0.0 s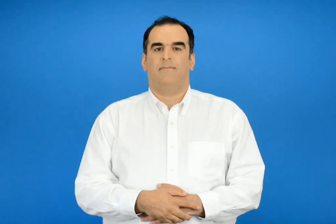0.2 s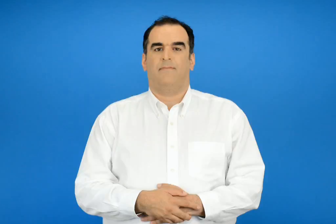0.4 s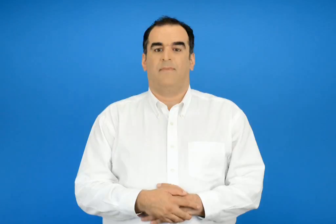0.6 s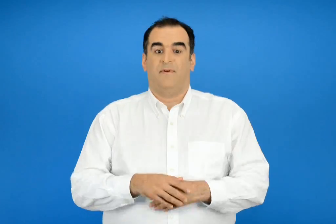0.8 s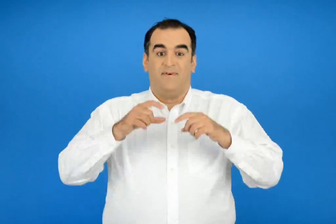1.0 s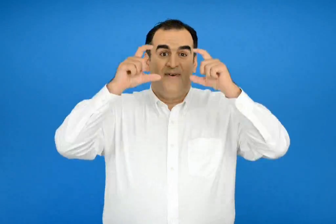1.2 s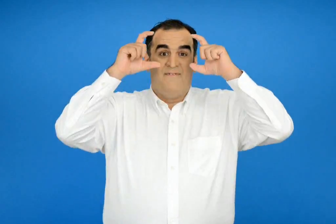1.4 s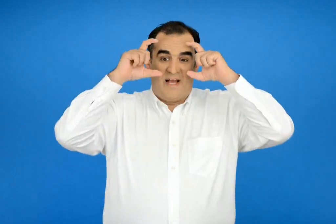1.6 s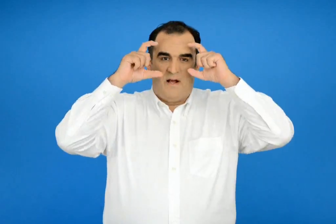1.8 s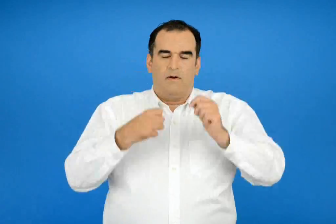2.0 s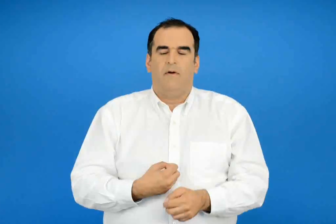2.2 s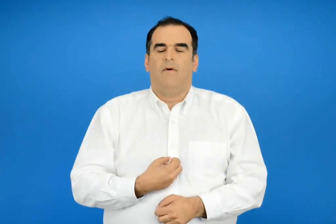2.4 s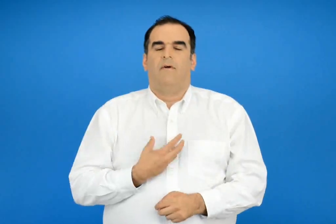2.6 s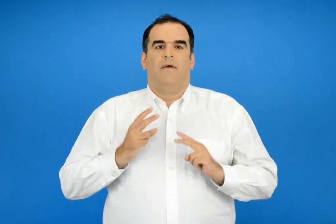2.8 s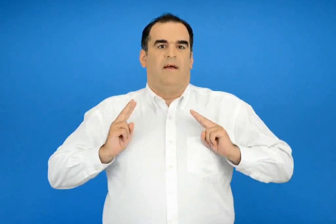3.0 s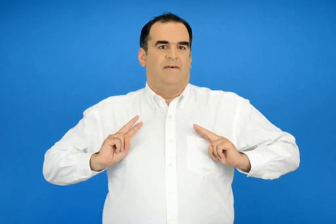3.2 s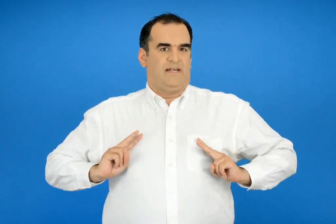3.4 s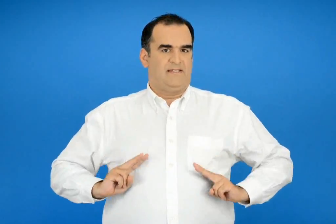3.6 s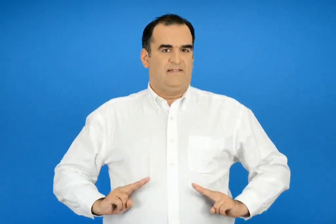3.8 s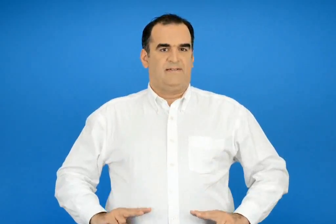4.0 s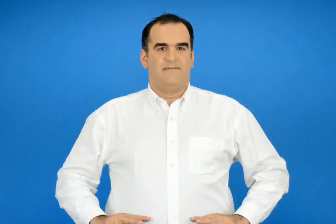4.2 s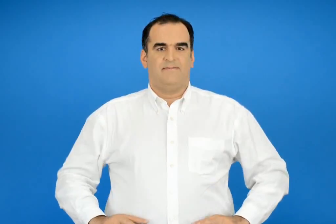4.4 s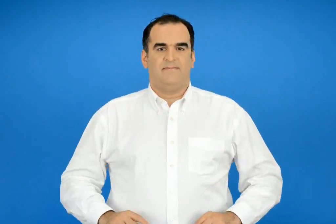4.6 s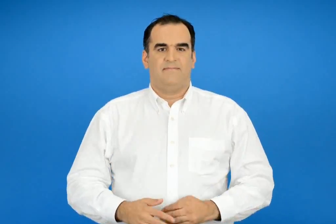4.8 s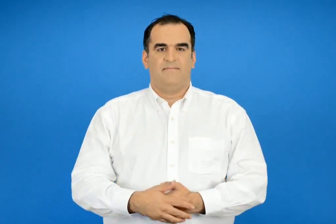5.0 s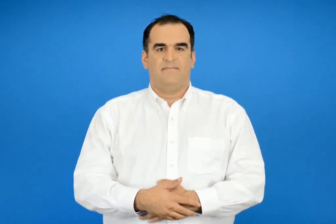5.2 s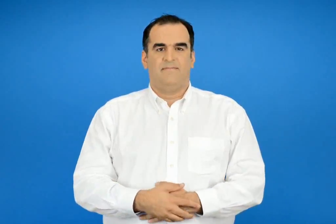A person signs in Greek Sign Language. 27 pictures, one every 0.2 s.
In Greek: η βαγιά νιώθει ευχαρίστηση
